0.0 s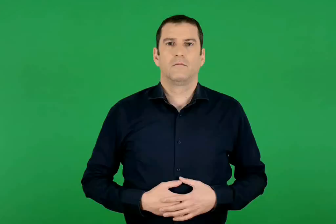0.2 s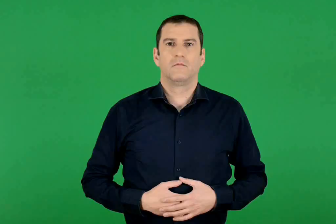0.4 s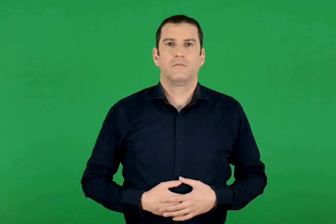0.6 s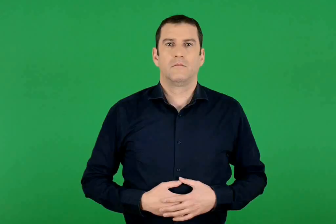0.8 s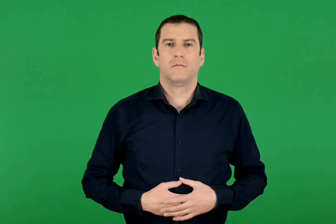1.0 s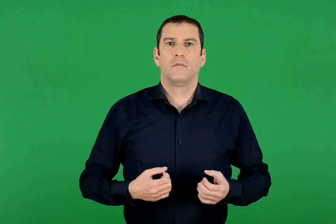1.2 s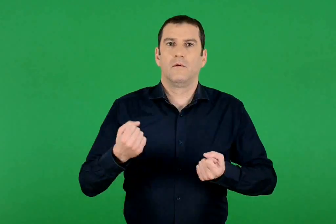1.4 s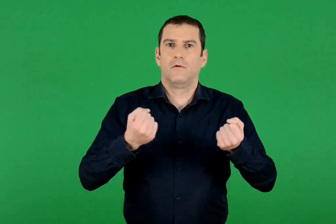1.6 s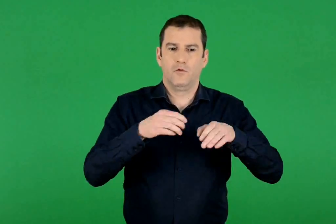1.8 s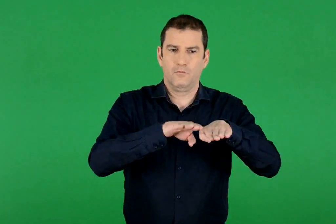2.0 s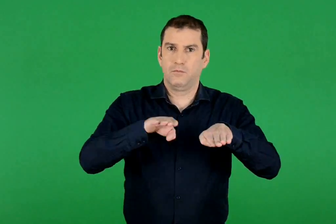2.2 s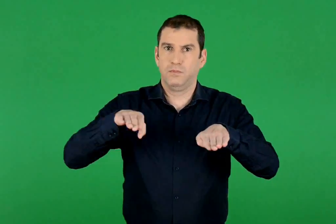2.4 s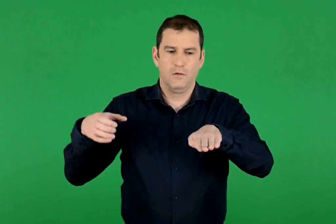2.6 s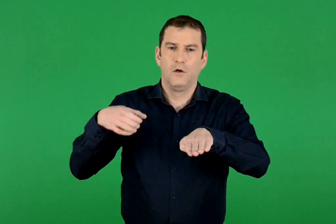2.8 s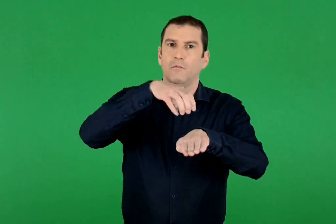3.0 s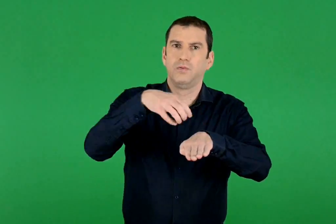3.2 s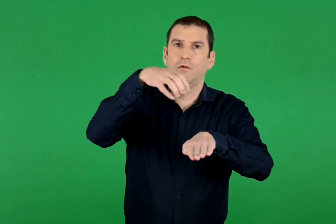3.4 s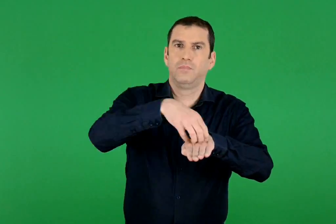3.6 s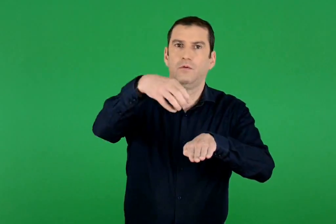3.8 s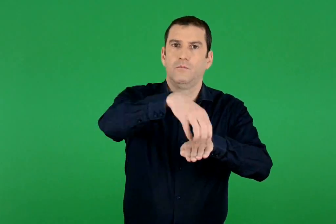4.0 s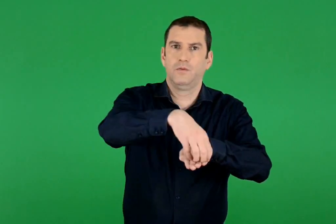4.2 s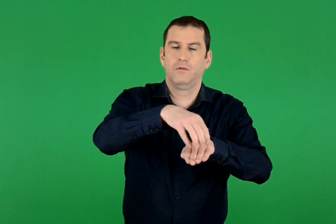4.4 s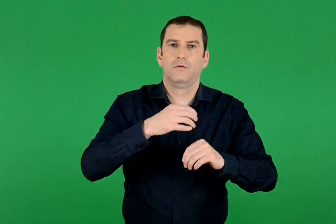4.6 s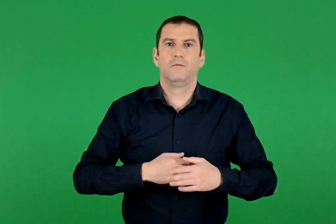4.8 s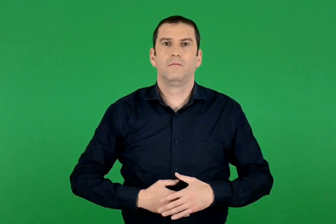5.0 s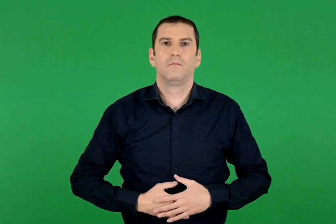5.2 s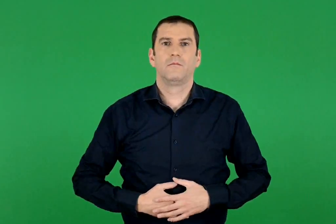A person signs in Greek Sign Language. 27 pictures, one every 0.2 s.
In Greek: φορτηγά αυτοκίνητα
